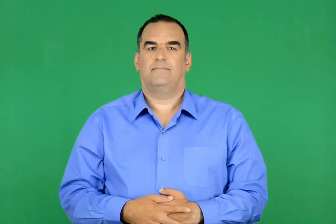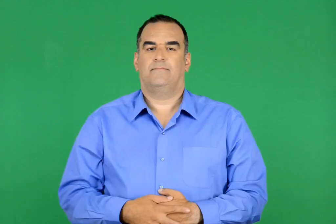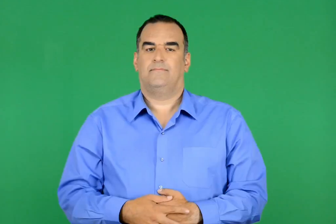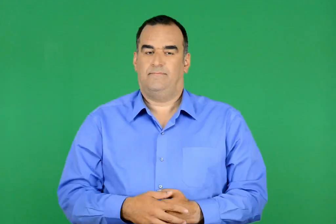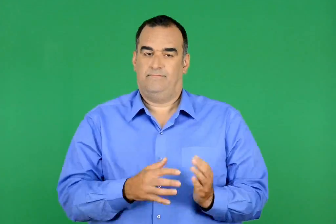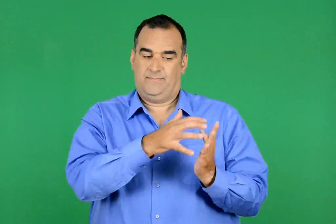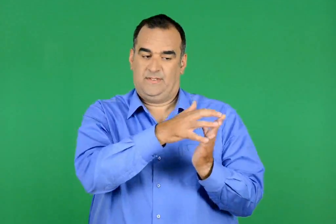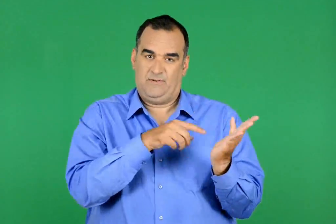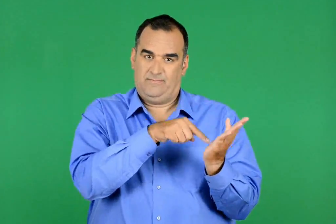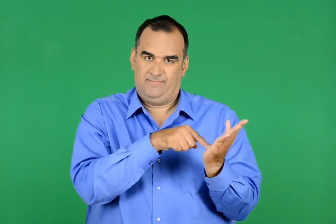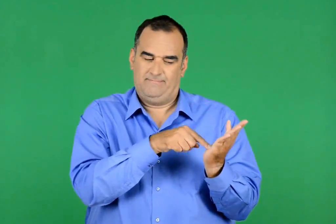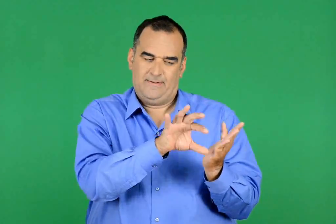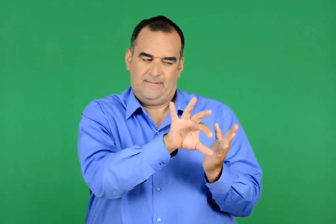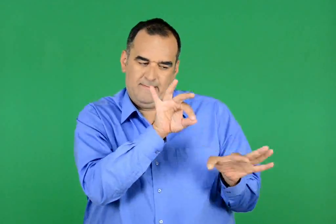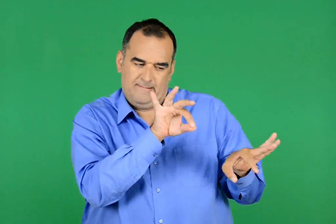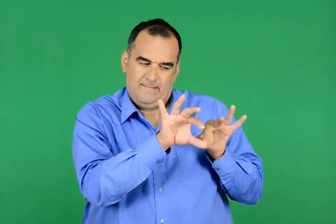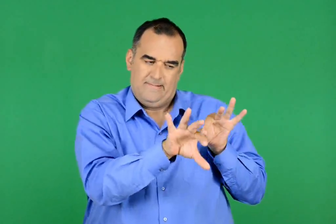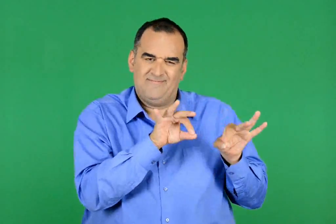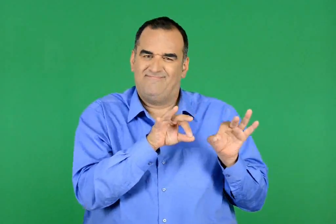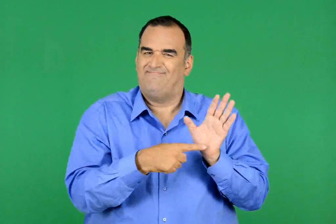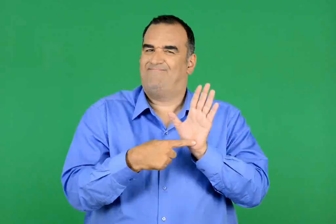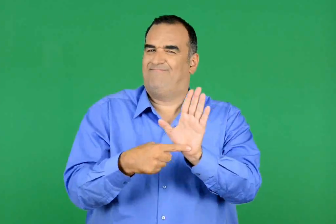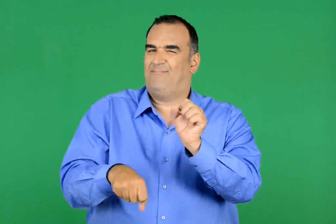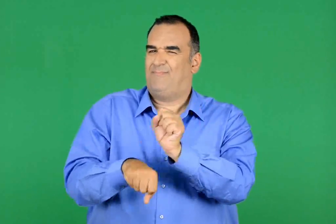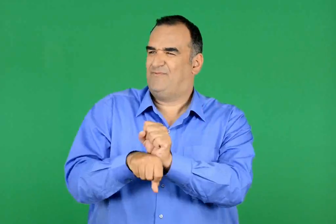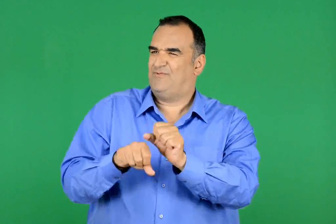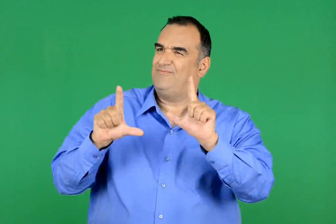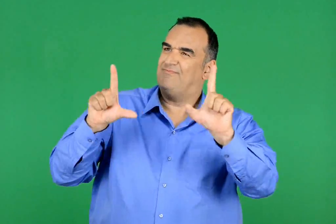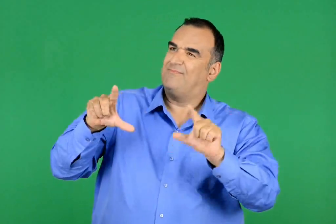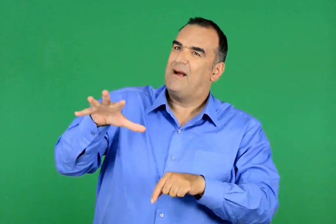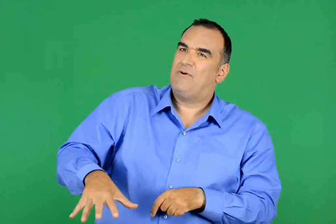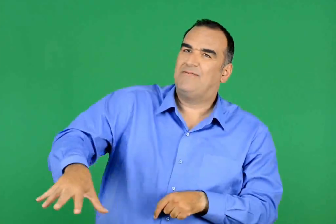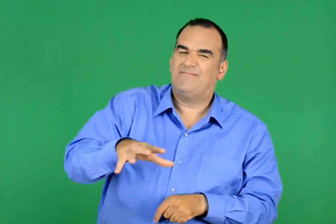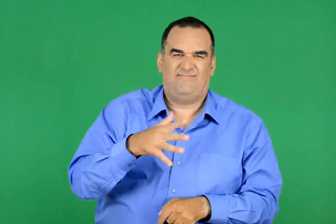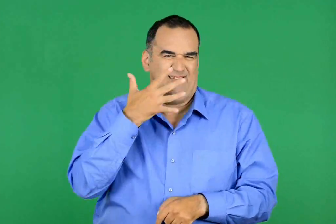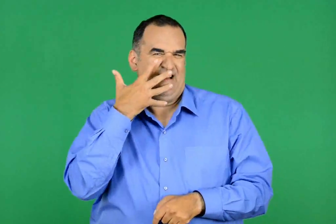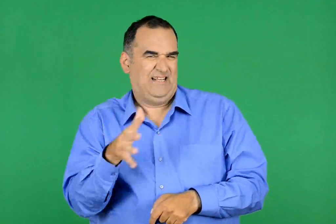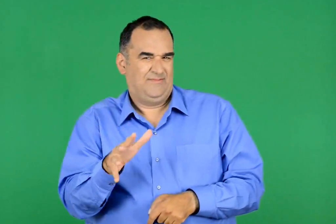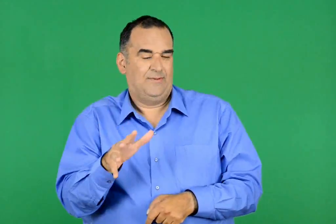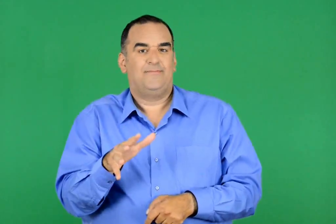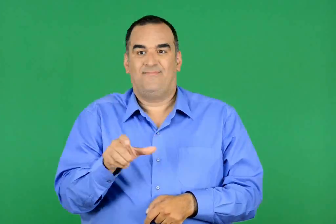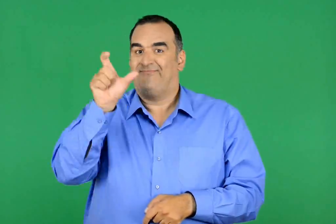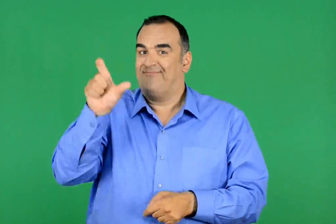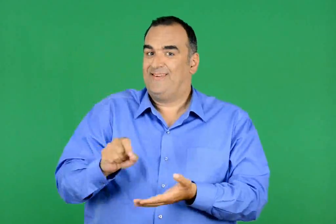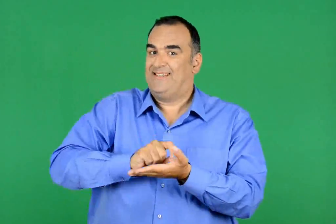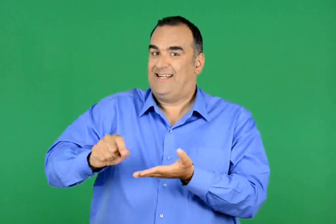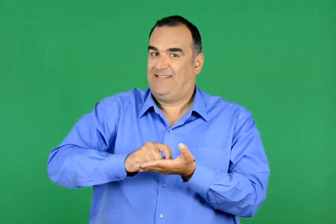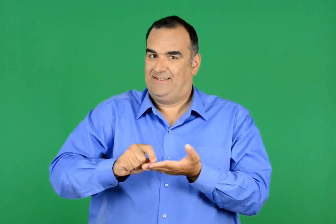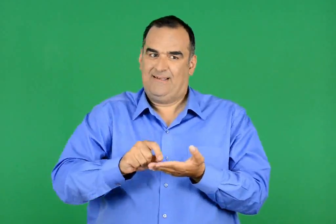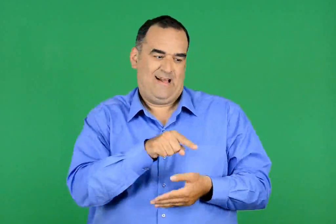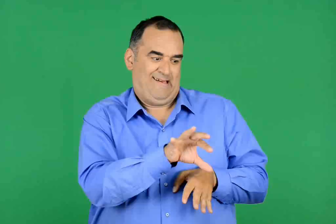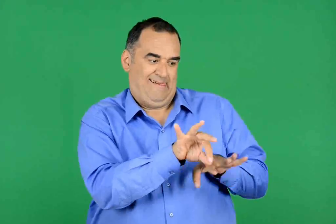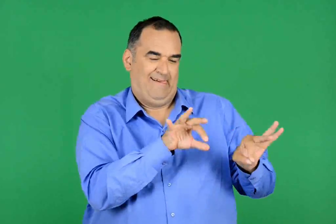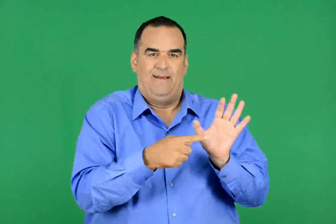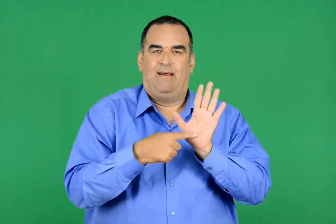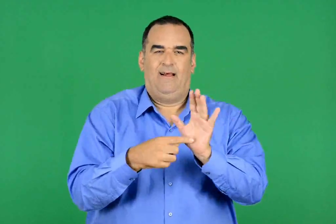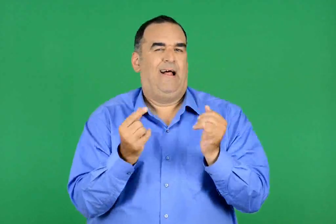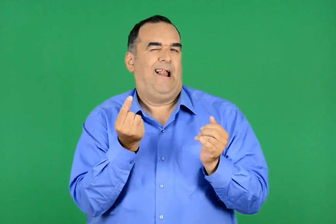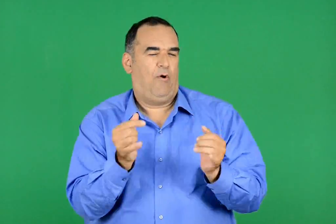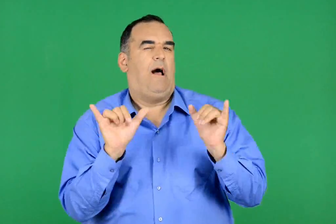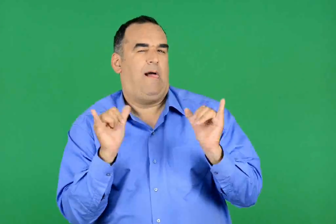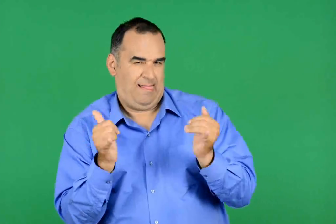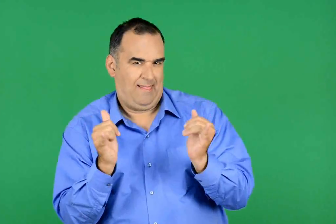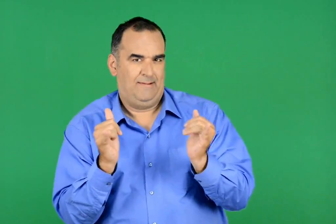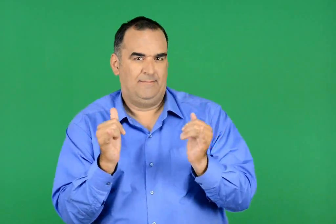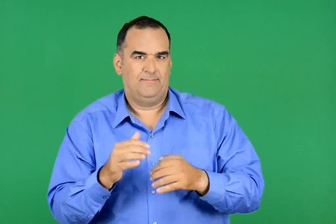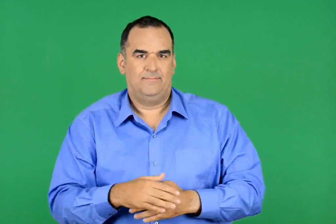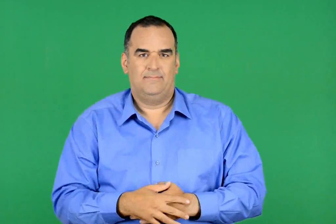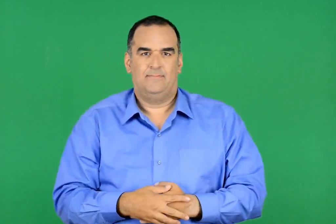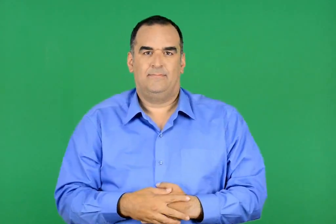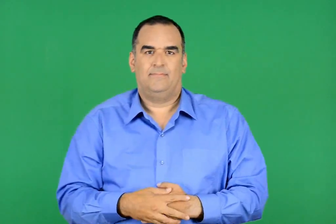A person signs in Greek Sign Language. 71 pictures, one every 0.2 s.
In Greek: υπάρχουν στοιχεία στο κείμενο που θυμίζουν την άσχημη πλευρά του σύγχρονου ποδοσφαίρου , αλλά ο συγγραφέας τα περιγράφει με χιουμοριστικό τρόπο
